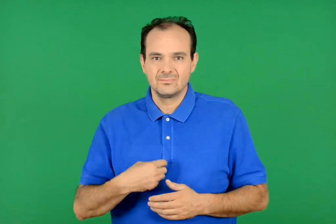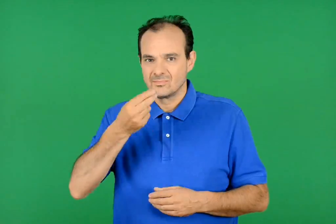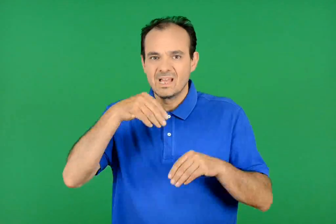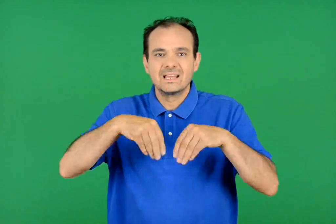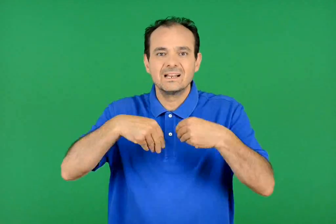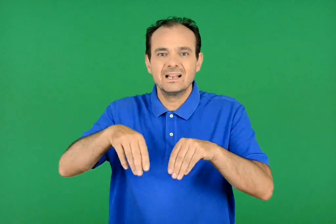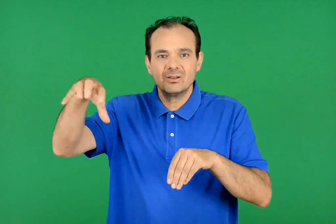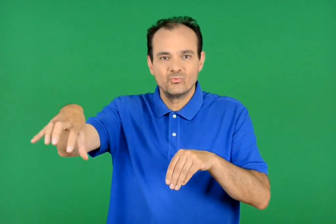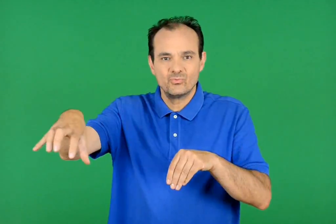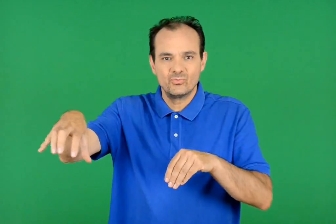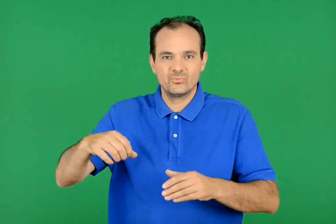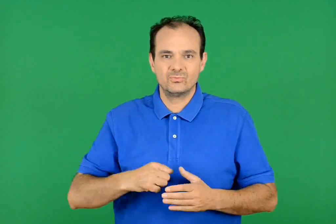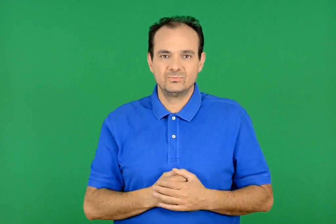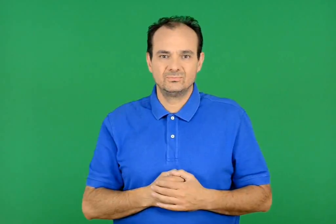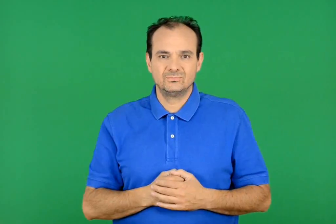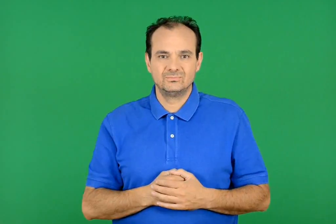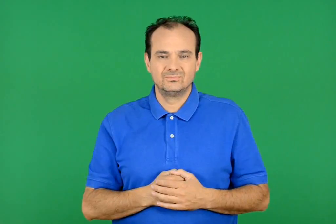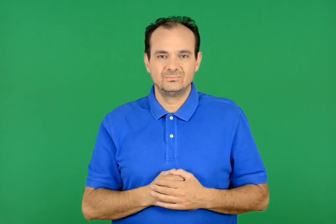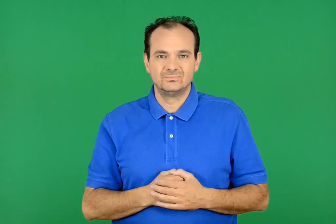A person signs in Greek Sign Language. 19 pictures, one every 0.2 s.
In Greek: κυλικείο
